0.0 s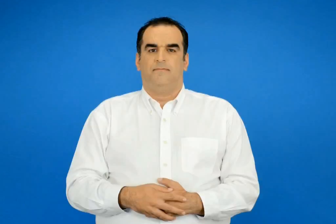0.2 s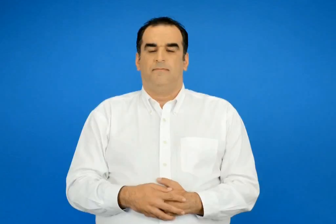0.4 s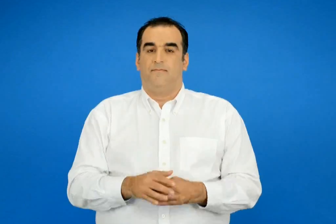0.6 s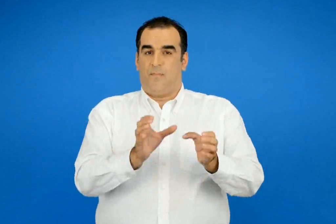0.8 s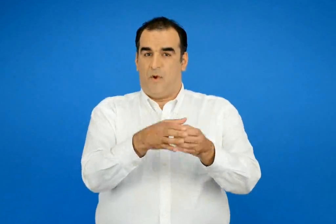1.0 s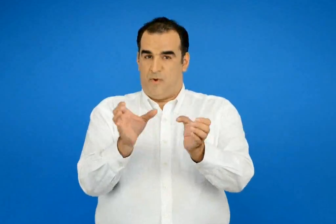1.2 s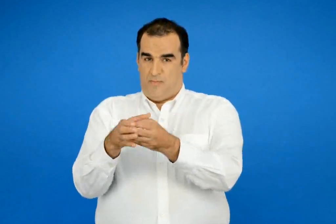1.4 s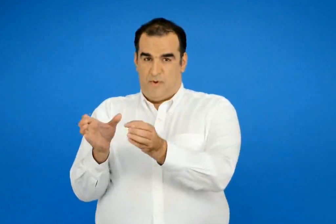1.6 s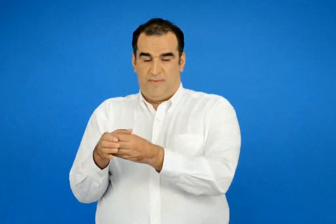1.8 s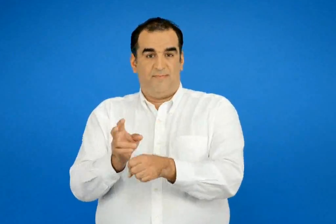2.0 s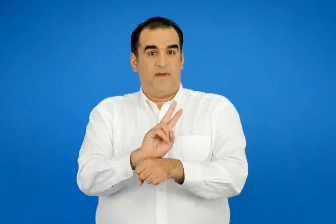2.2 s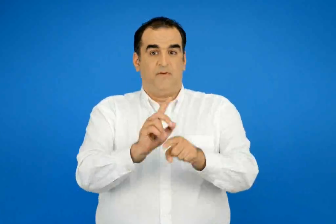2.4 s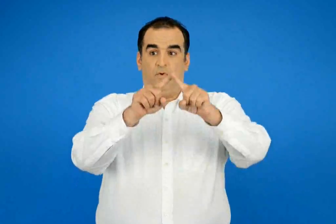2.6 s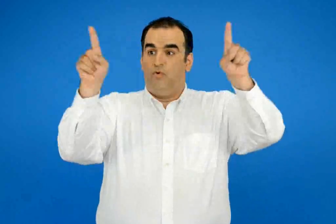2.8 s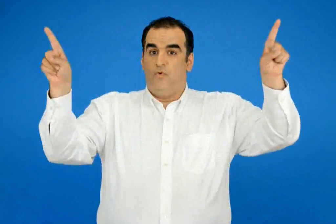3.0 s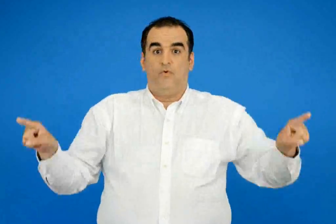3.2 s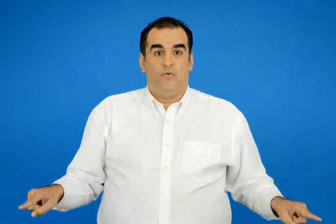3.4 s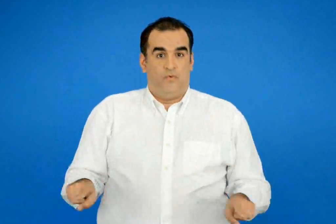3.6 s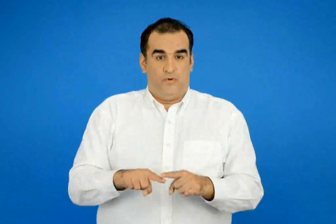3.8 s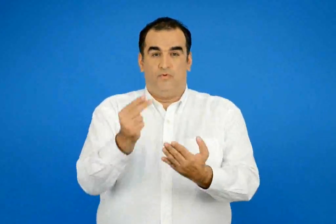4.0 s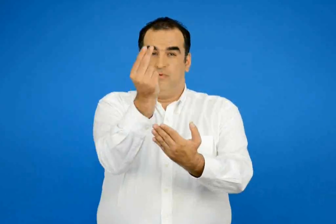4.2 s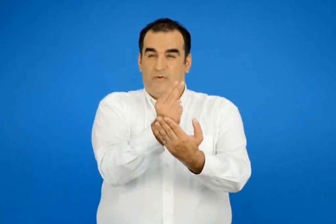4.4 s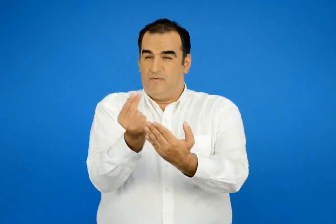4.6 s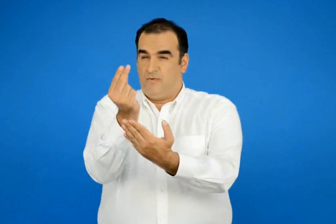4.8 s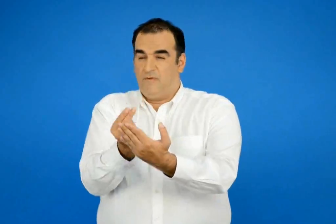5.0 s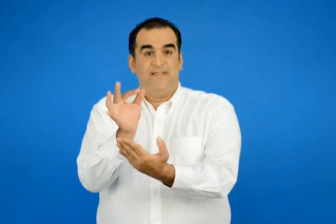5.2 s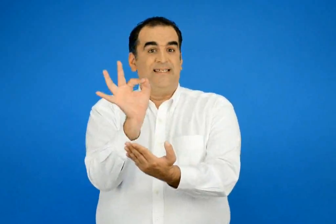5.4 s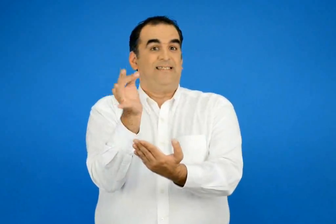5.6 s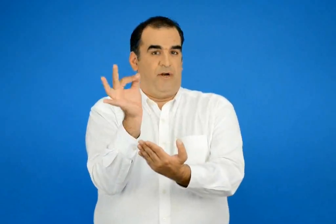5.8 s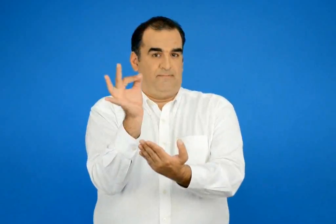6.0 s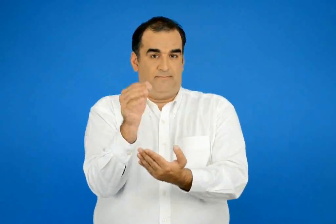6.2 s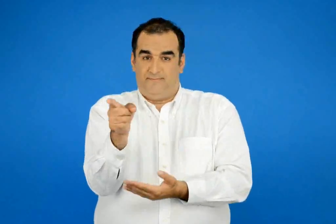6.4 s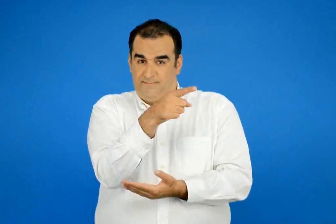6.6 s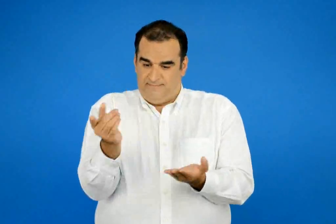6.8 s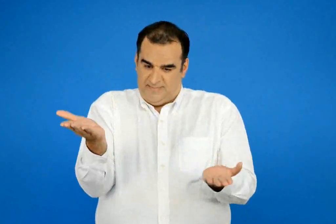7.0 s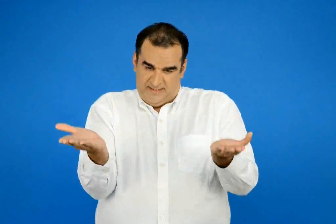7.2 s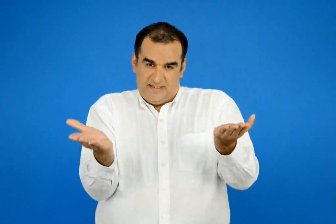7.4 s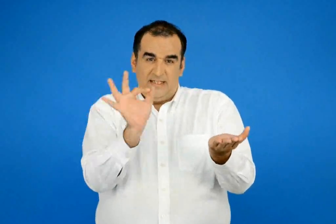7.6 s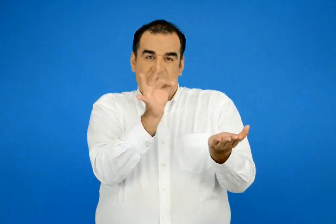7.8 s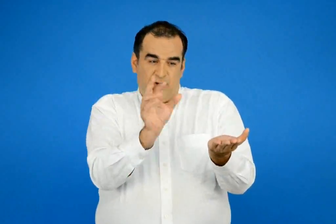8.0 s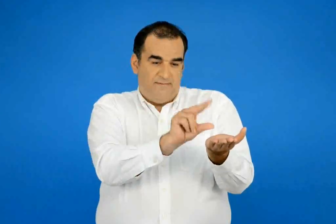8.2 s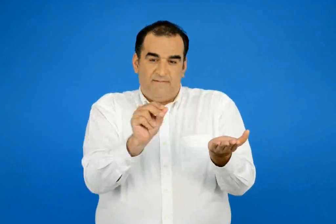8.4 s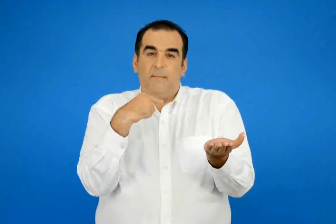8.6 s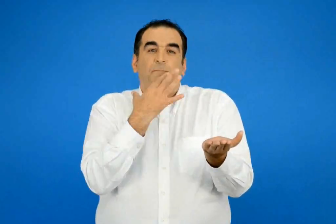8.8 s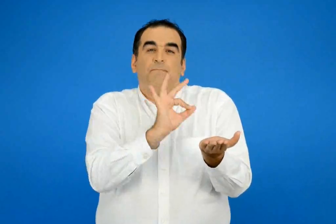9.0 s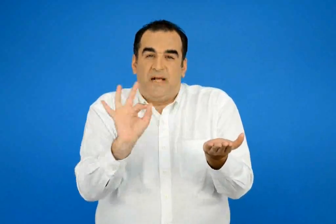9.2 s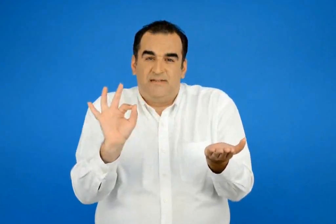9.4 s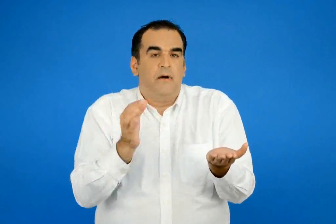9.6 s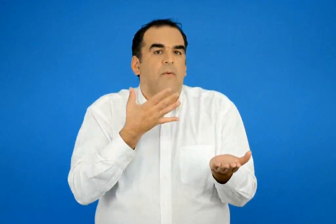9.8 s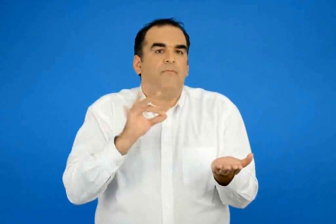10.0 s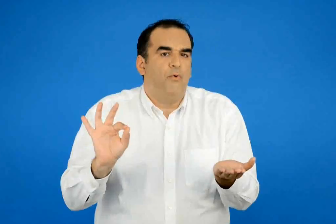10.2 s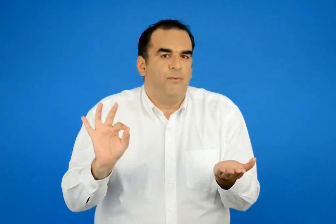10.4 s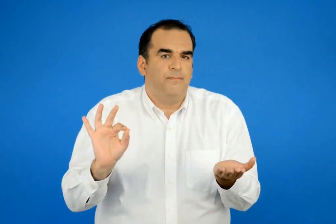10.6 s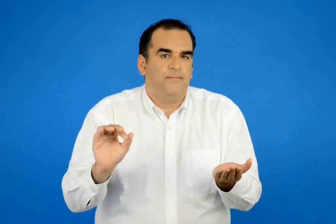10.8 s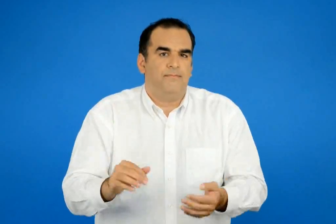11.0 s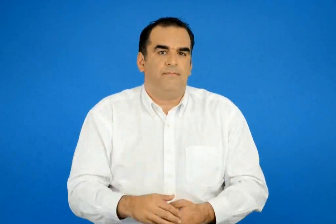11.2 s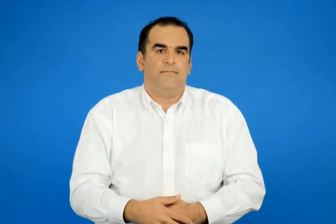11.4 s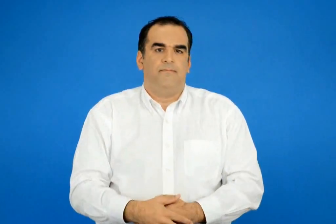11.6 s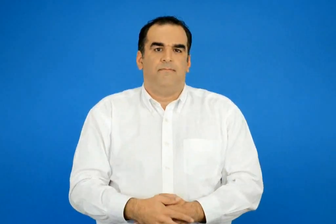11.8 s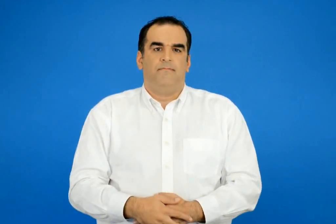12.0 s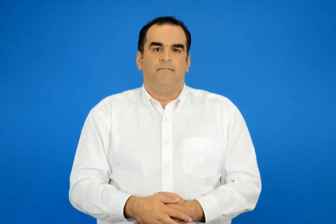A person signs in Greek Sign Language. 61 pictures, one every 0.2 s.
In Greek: ζωγραφιστέ τα σε ένα χαρτί του μέτρου και συγκρίνετε τα με τα σύμβολα των υπολοίπων ομάδων μοιάζουν τα σύμβολα που έχουν οι χάρτες ; γιατί ;
